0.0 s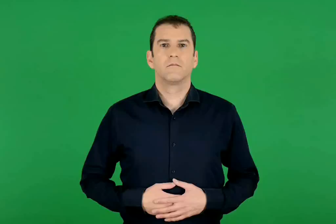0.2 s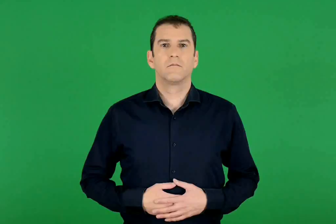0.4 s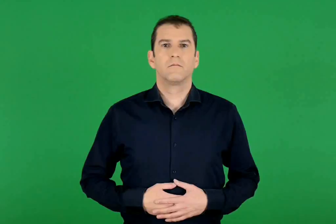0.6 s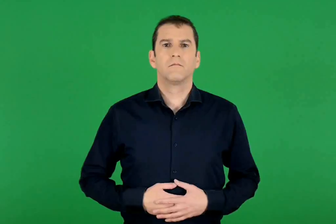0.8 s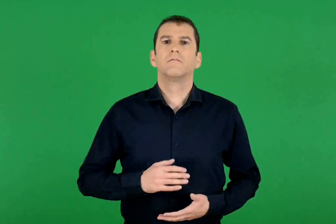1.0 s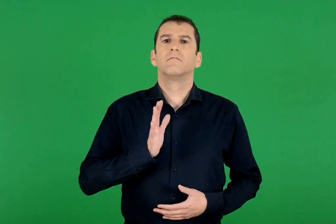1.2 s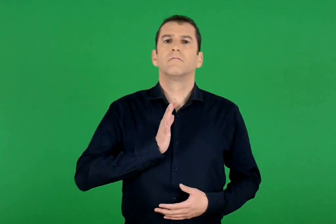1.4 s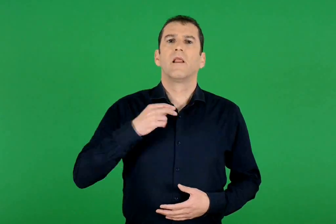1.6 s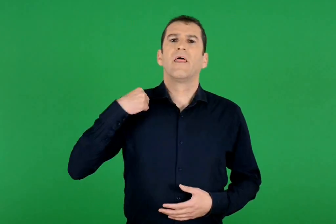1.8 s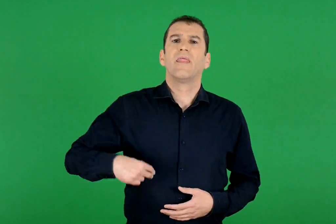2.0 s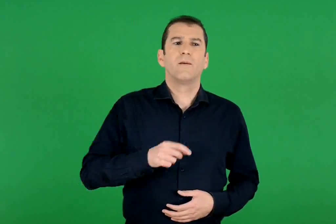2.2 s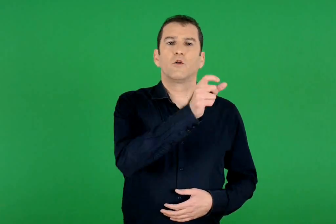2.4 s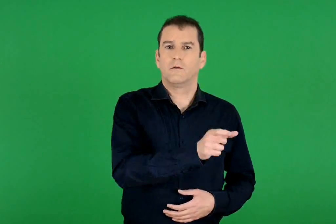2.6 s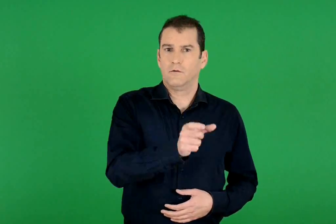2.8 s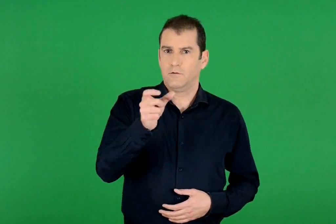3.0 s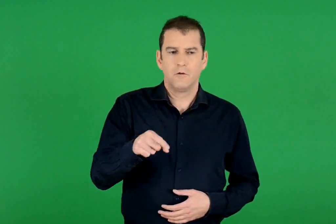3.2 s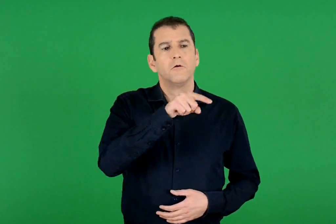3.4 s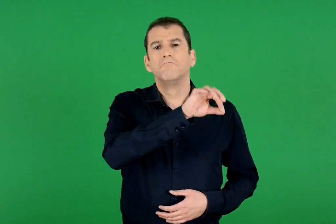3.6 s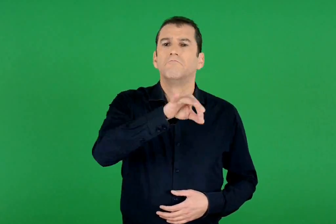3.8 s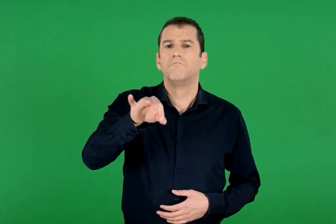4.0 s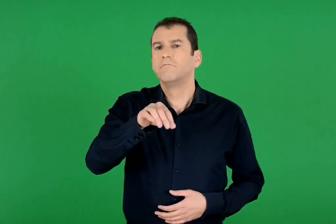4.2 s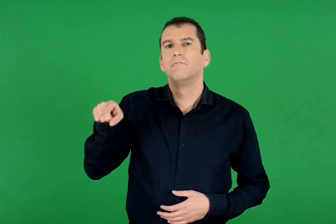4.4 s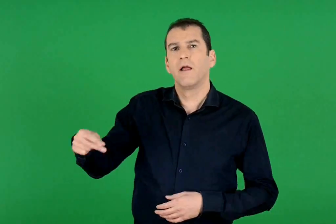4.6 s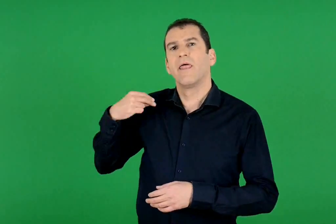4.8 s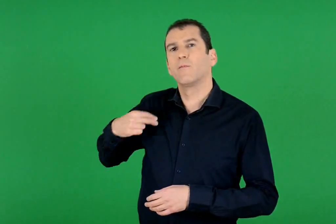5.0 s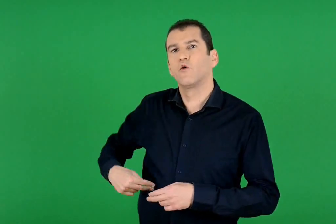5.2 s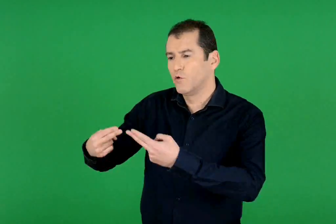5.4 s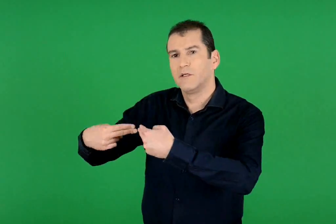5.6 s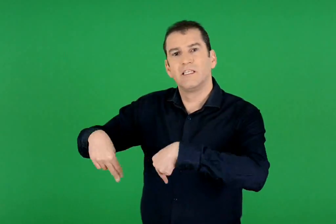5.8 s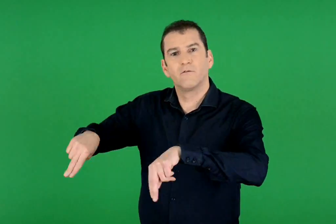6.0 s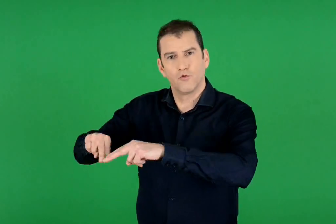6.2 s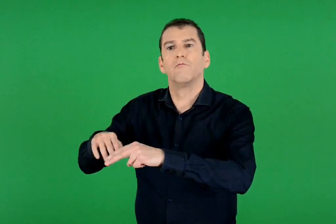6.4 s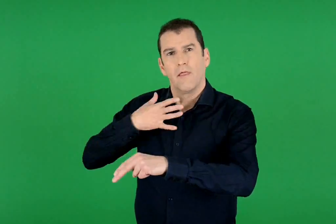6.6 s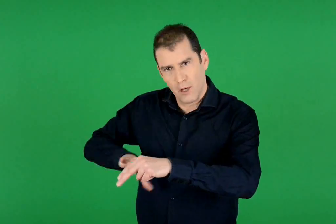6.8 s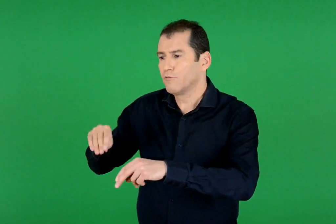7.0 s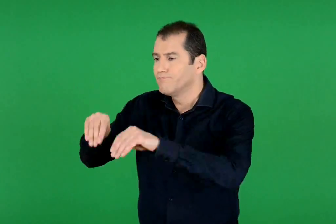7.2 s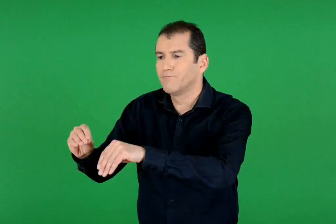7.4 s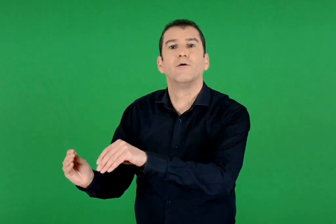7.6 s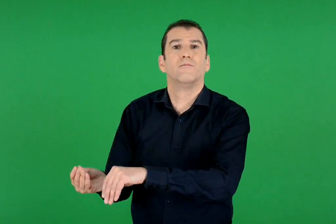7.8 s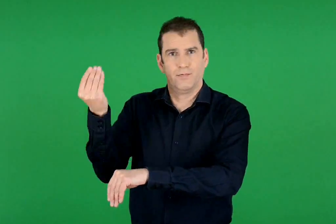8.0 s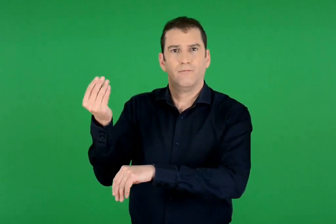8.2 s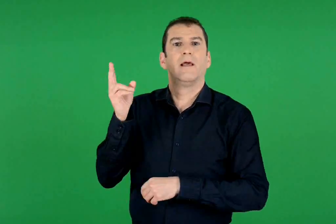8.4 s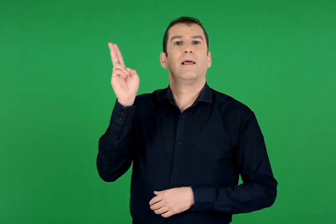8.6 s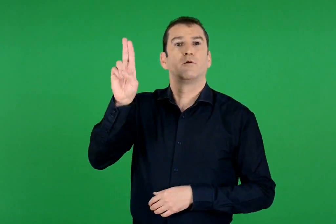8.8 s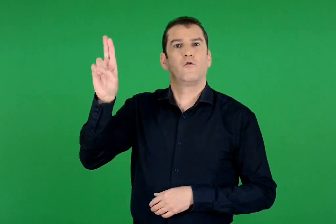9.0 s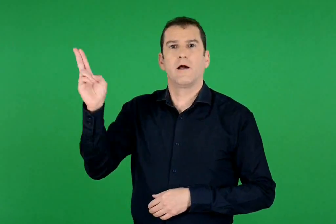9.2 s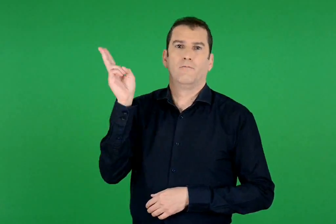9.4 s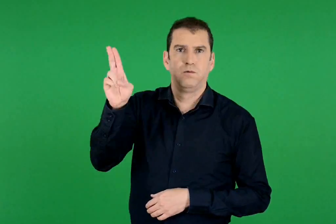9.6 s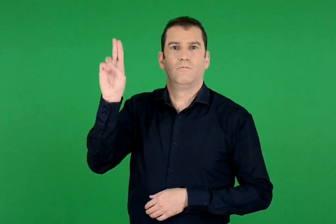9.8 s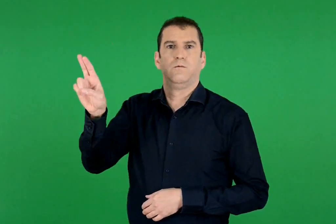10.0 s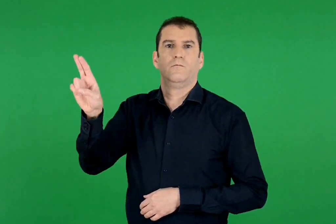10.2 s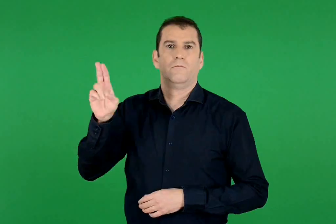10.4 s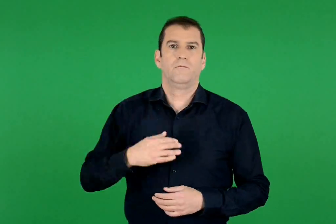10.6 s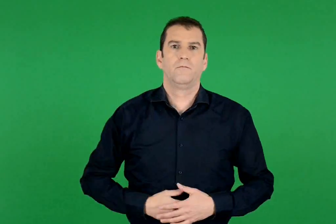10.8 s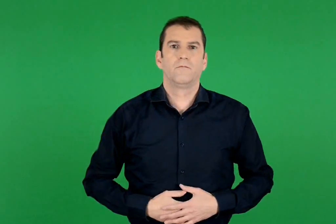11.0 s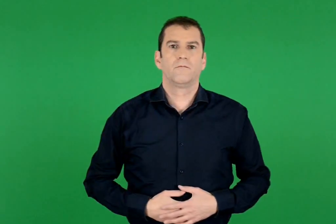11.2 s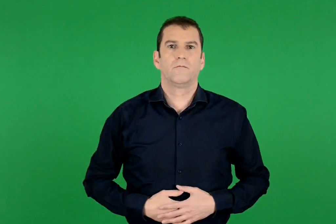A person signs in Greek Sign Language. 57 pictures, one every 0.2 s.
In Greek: όσοι από τους δημότες θέλουν να εκλεγούν στο δημοτικό συμβούλιο βάζουν υποψηφιότητα
